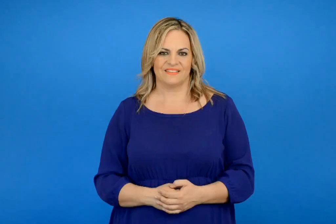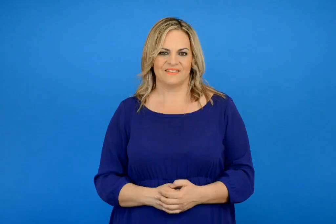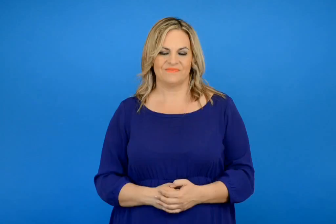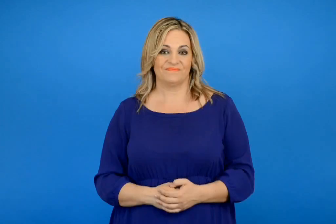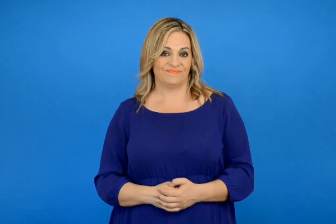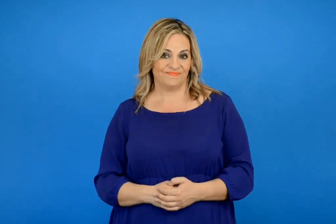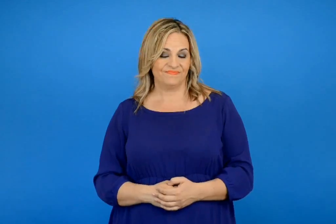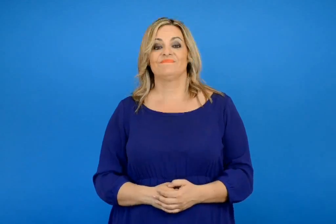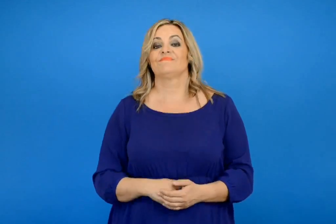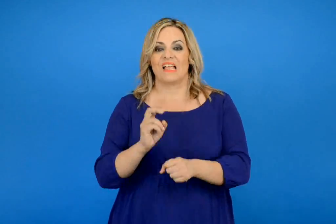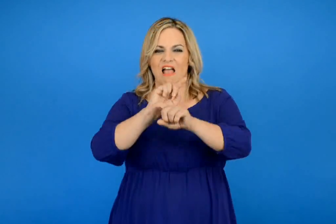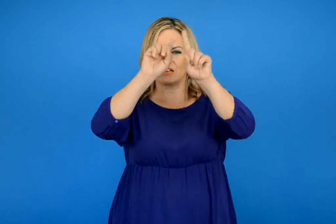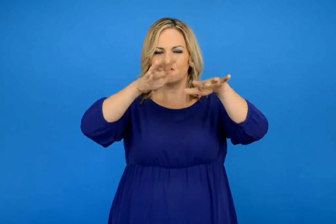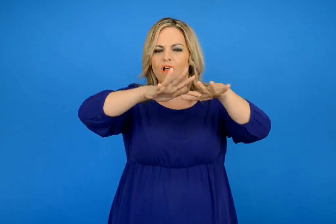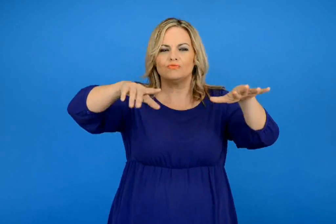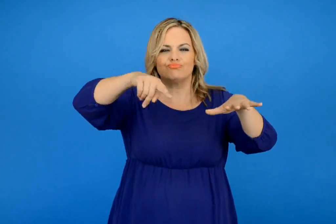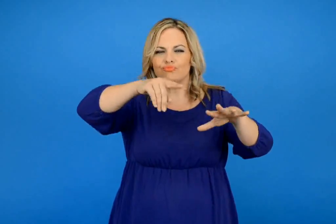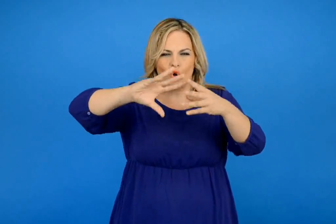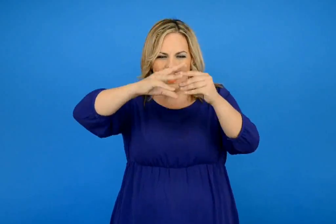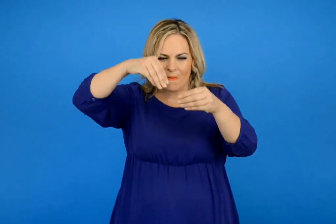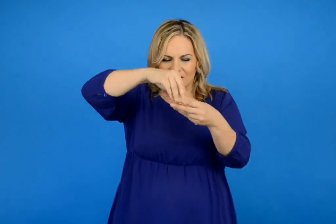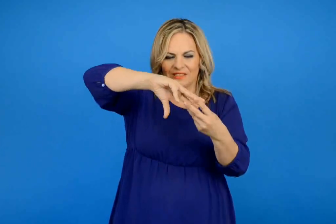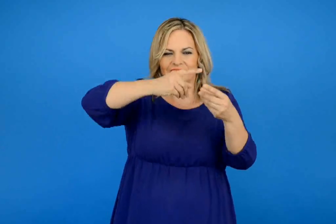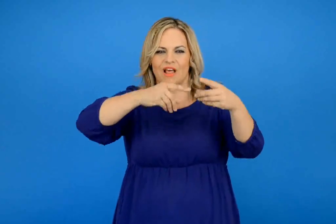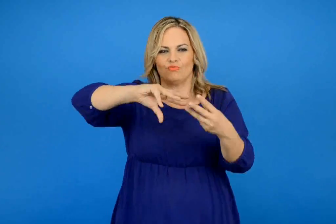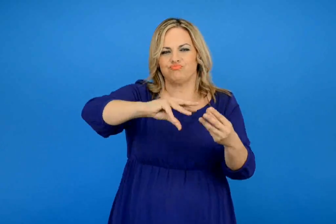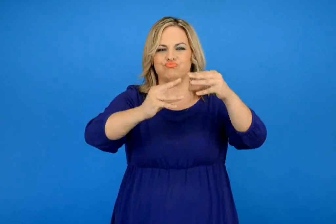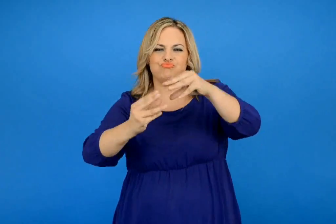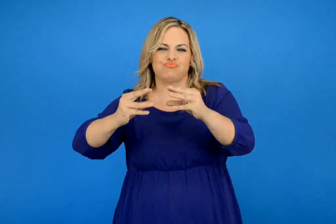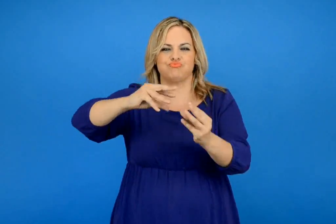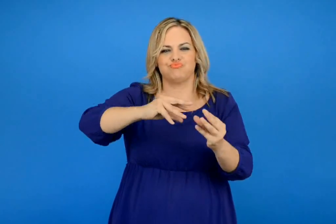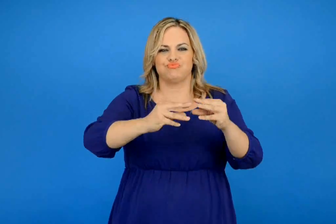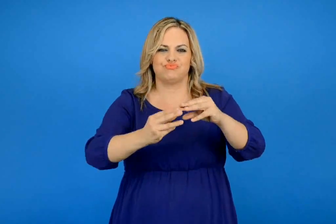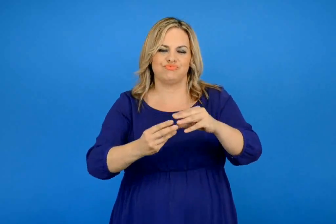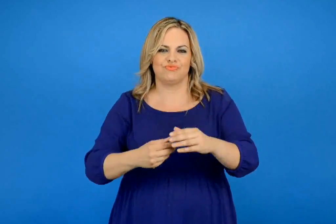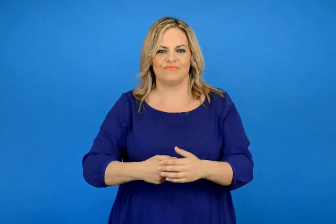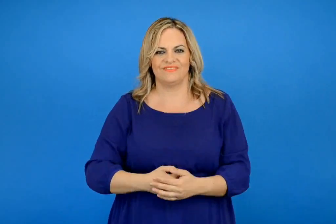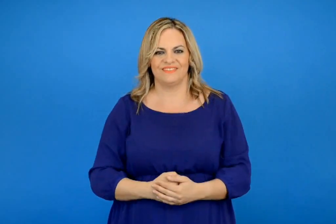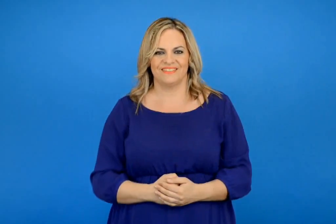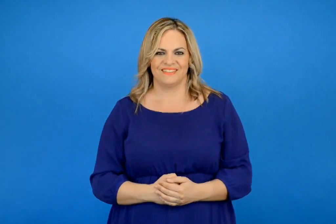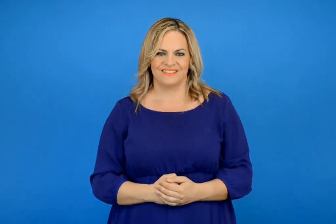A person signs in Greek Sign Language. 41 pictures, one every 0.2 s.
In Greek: μέσα του τραγουδά μια θάλασσα του χάρτη
